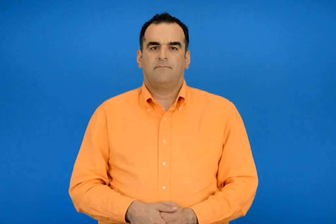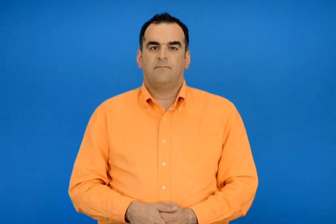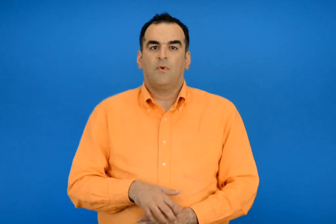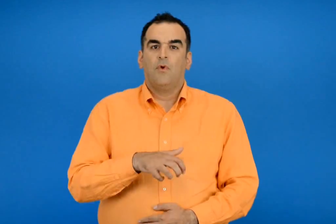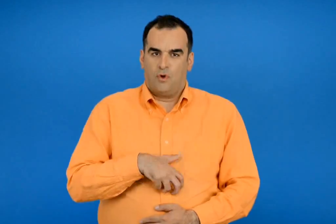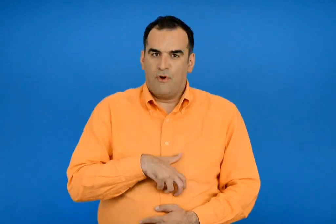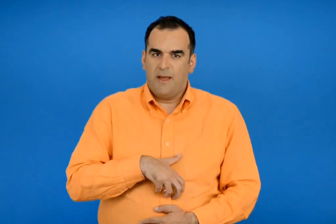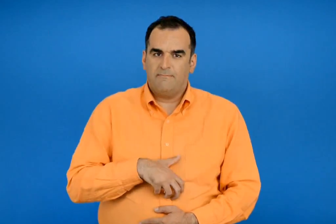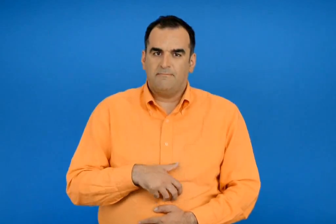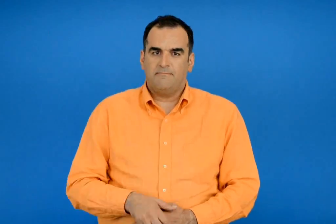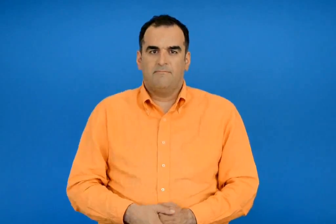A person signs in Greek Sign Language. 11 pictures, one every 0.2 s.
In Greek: κωμωδία
